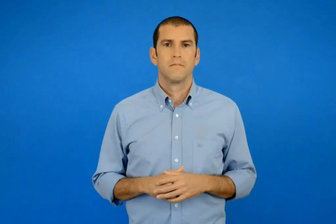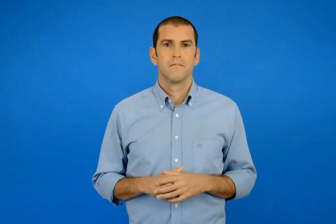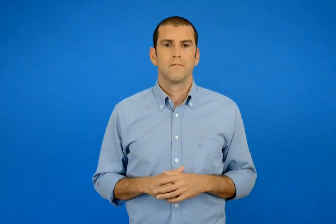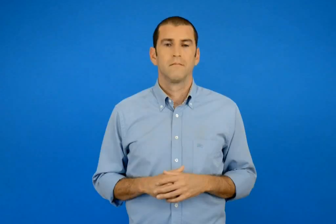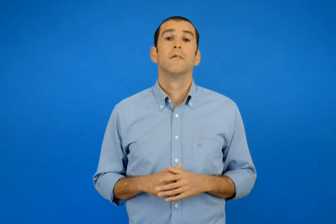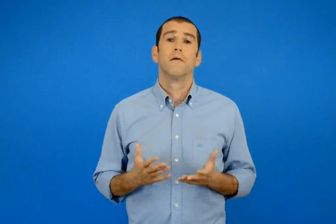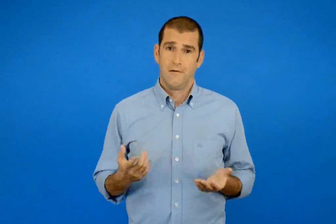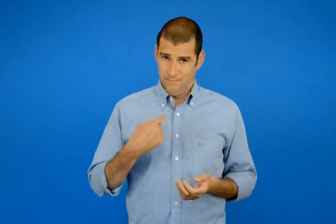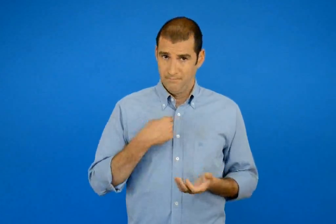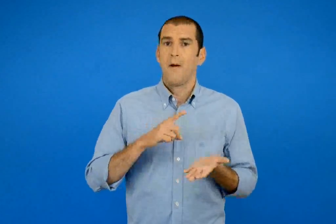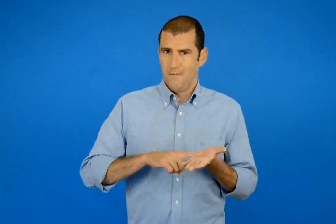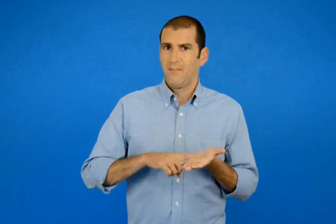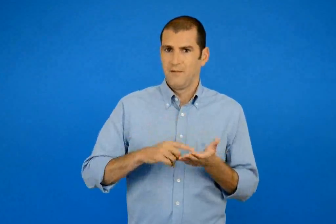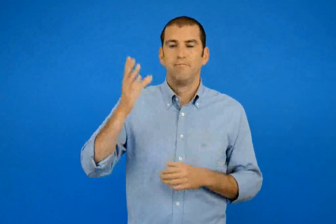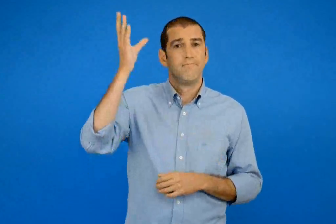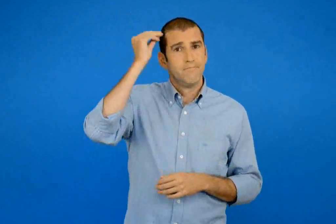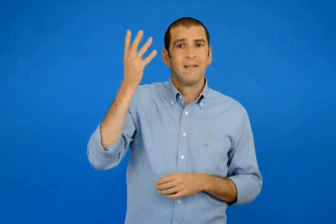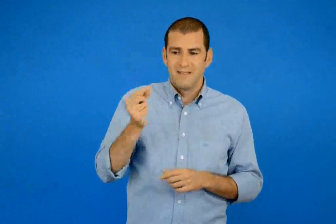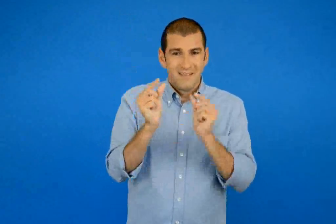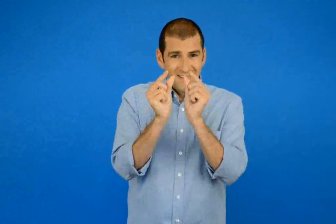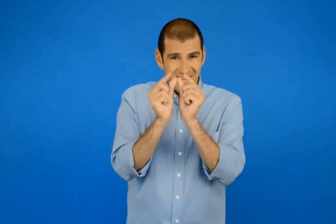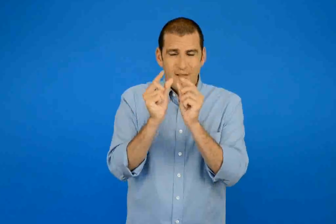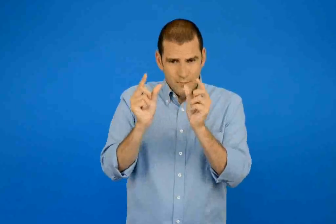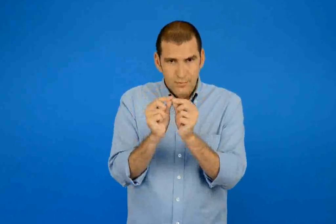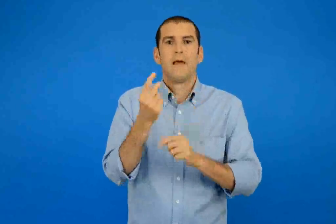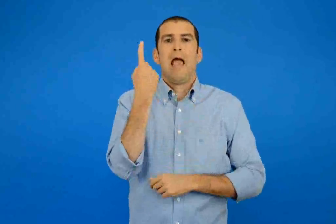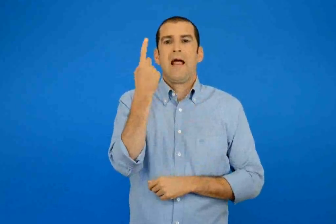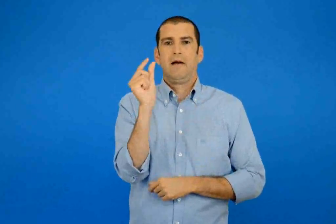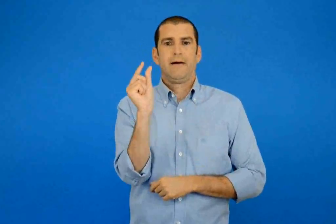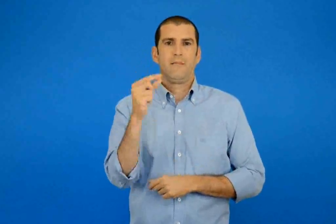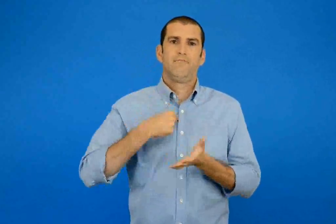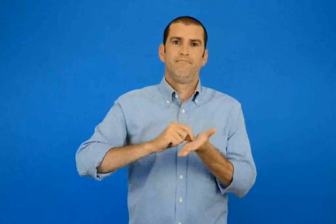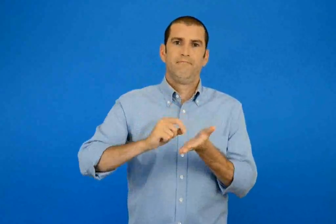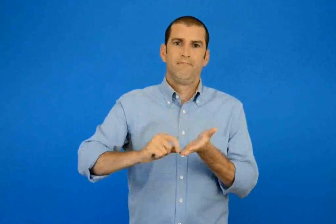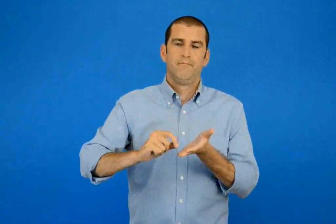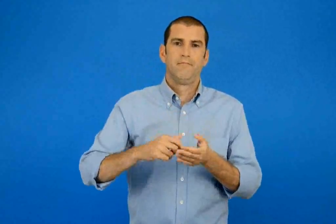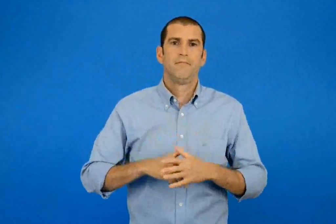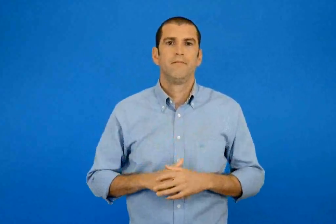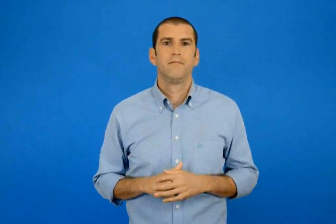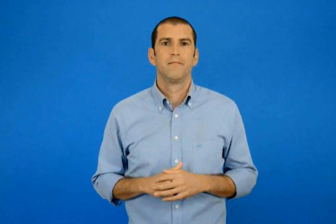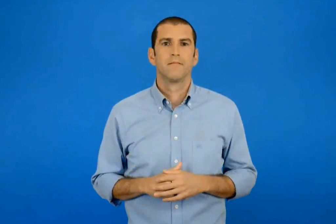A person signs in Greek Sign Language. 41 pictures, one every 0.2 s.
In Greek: πρέπει όμως να μάθω με ένα γράμμα να τα γραφώ
